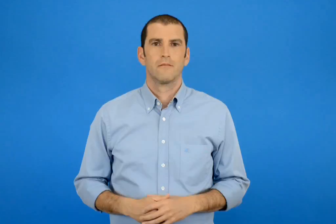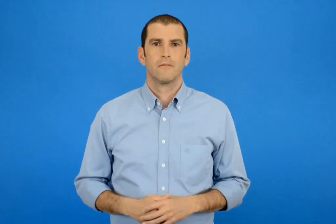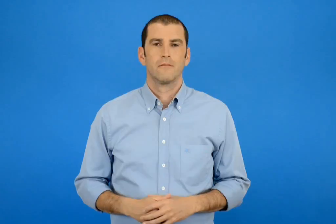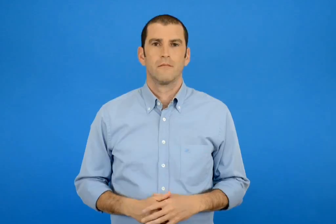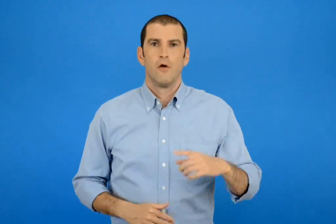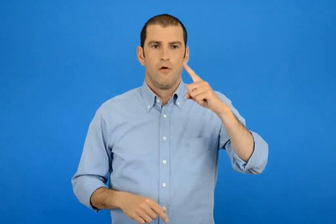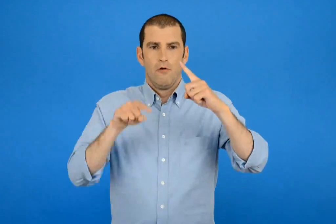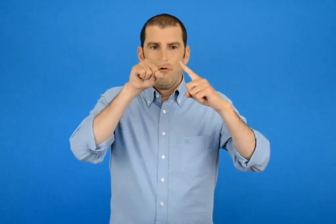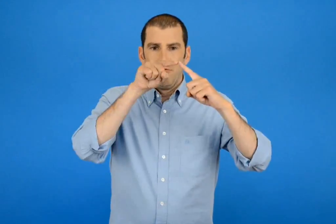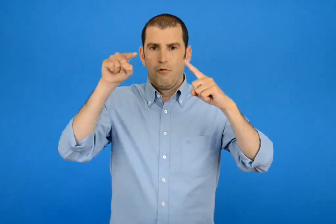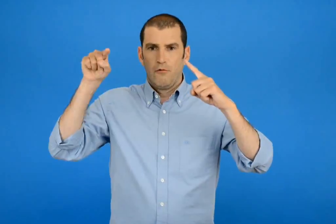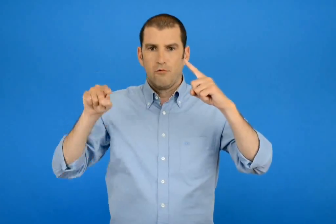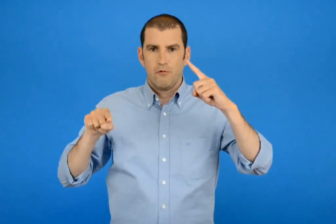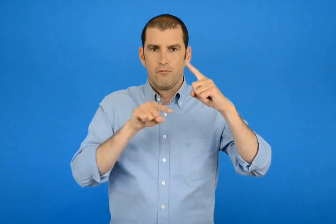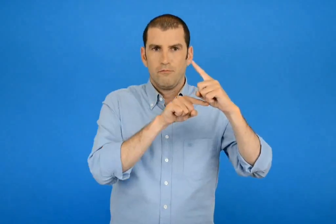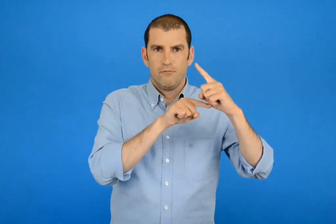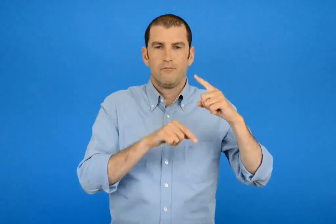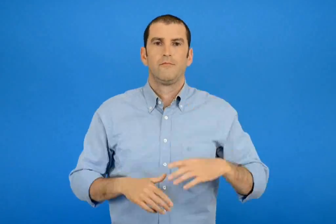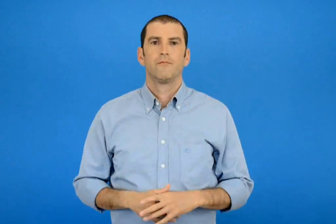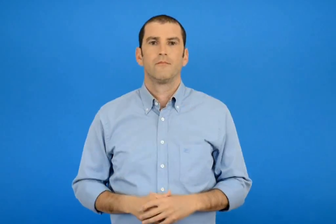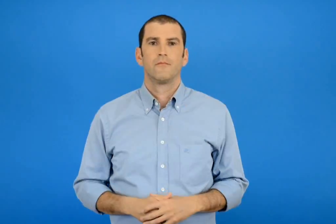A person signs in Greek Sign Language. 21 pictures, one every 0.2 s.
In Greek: ορθογώνιο τραπέζιο
